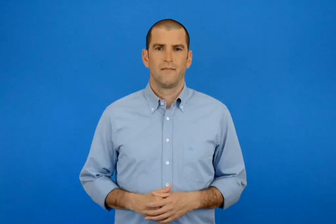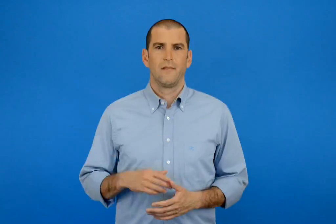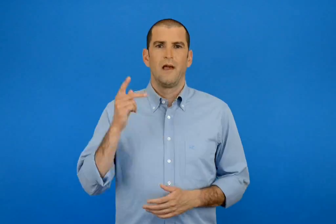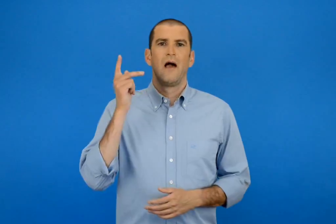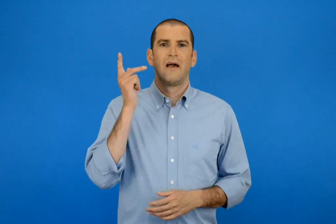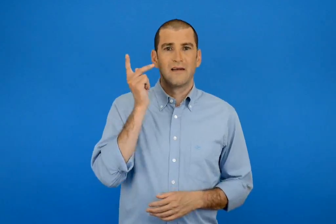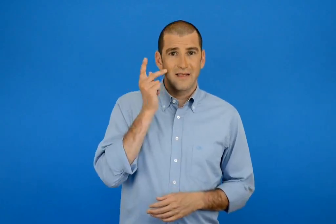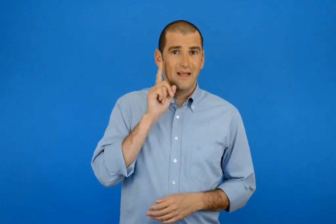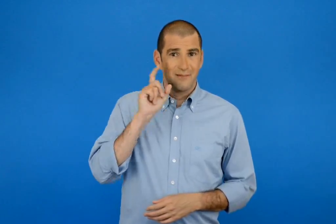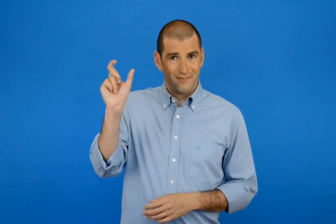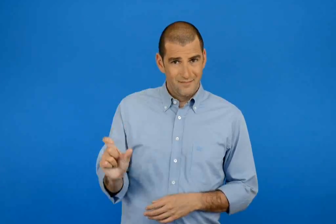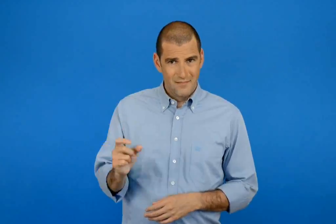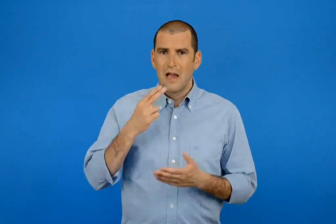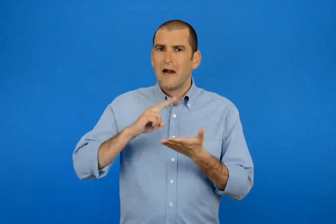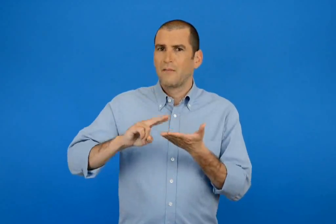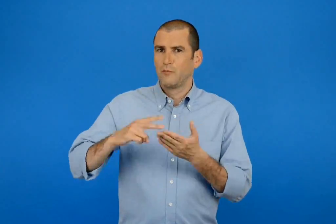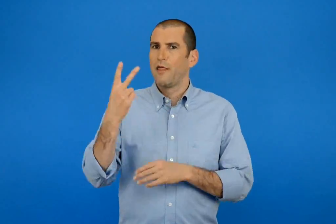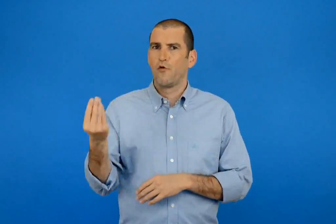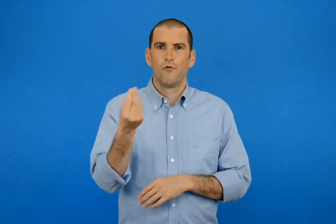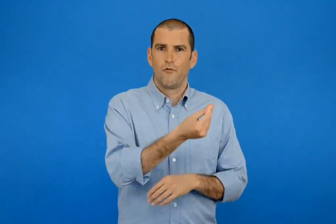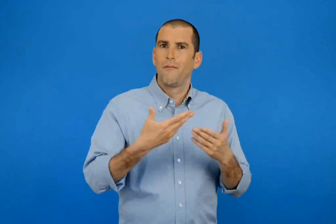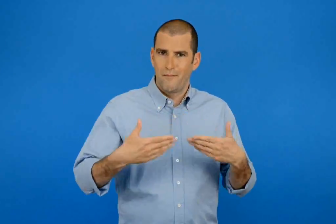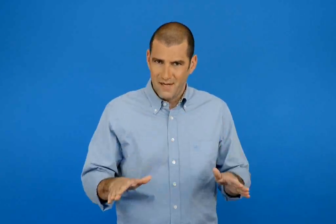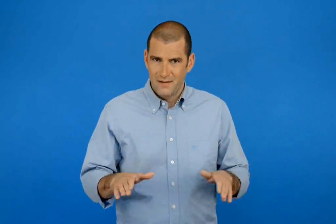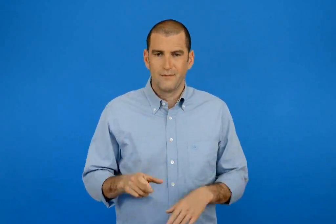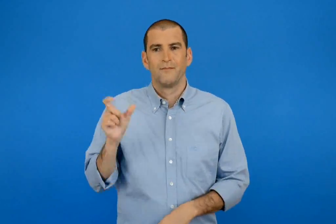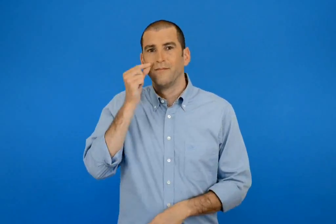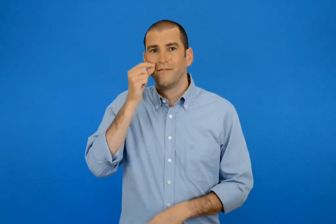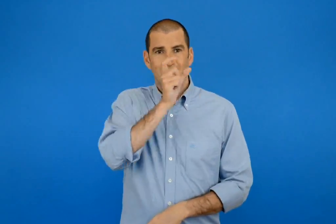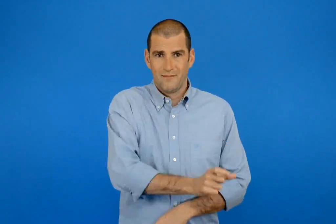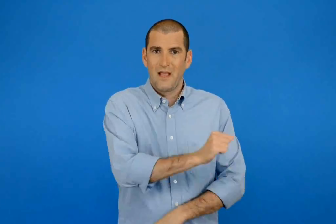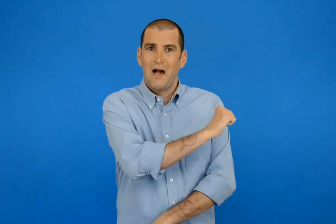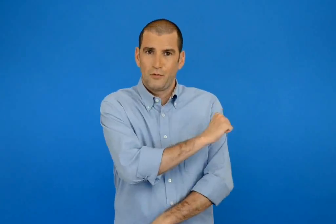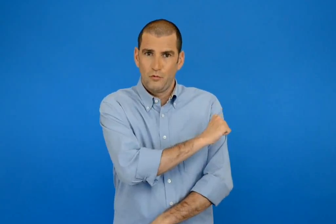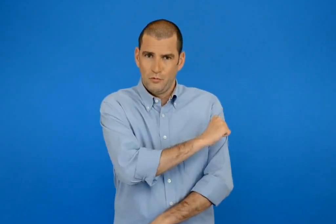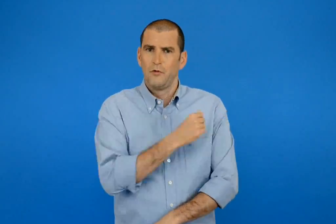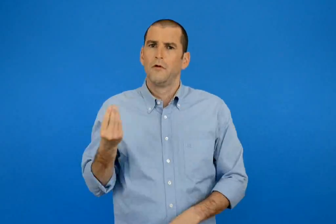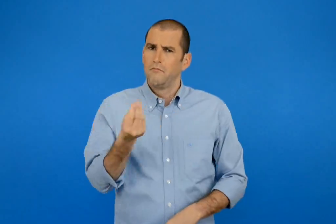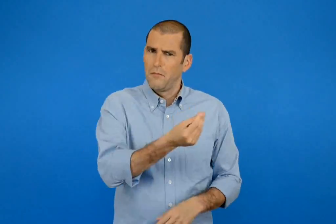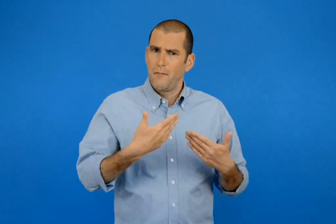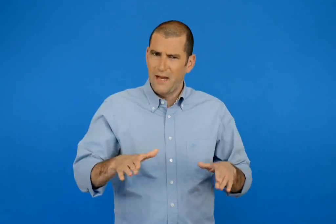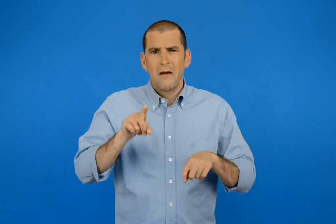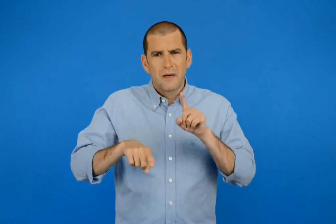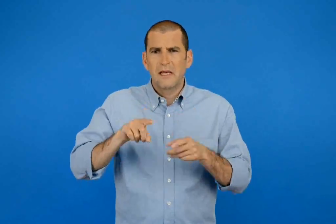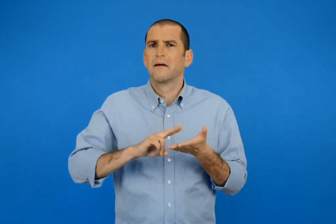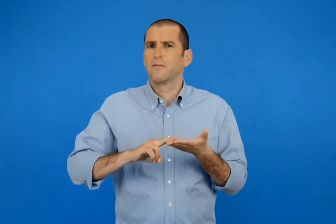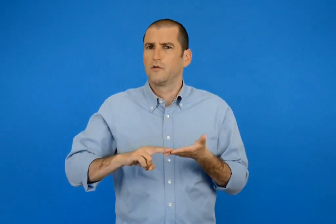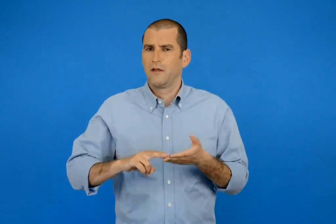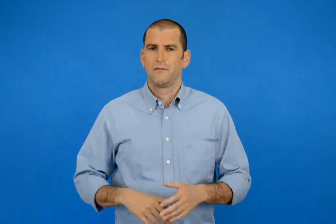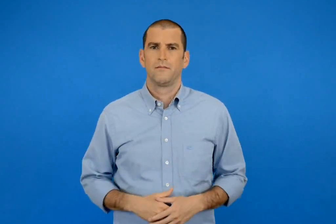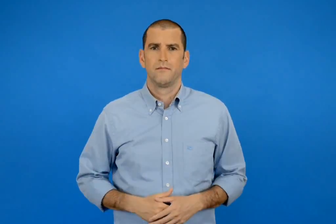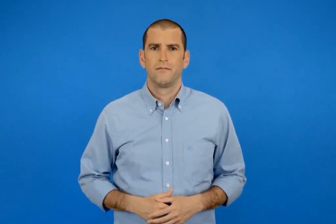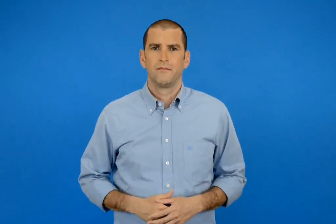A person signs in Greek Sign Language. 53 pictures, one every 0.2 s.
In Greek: η κατερίνα του έδωσε 2 ακόμη και ο απόστολος του έδωσε μερικά ακόμη
